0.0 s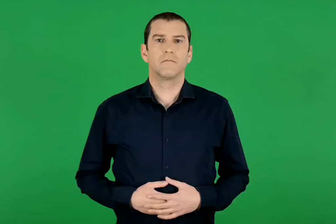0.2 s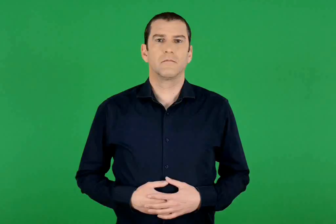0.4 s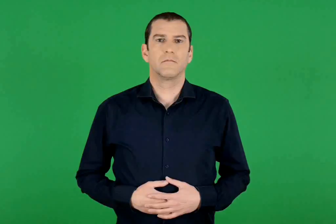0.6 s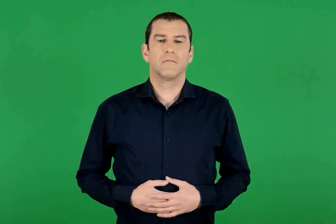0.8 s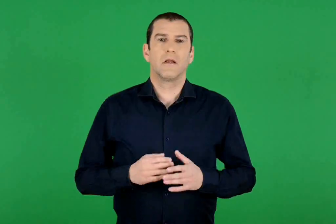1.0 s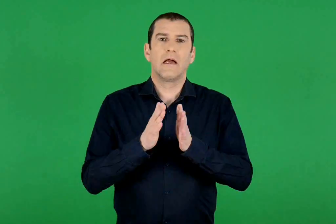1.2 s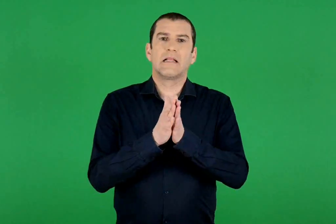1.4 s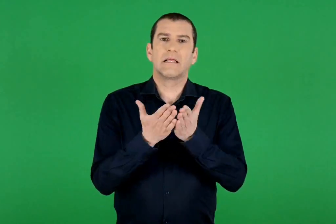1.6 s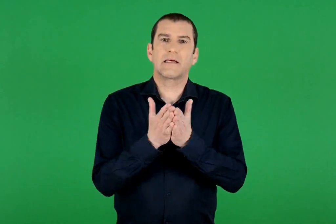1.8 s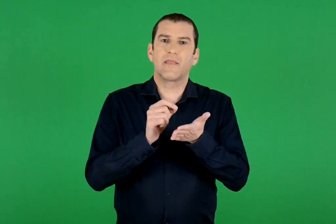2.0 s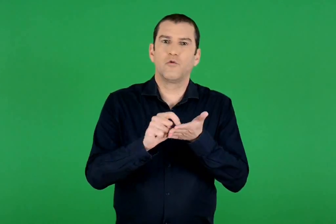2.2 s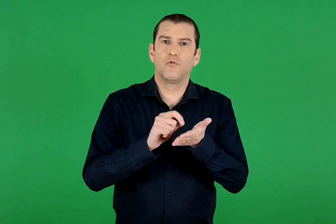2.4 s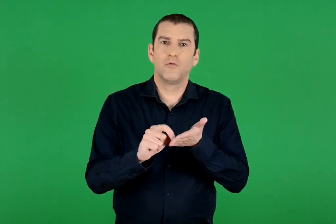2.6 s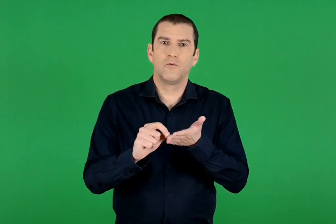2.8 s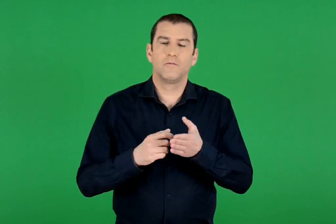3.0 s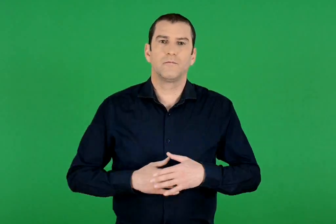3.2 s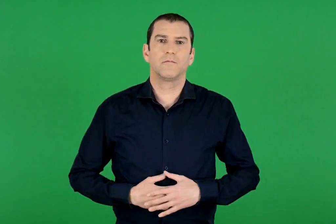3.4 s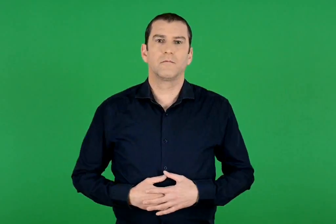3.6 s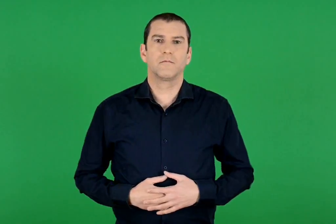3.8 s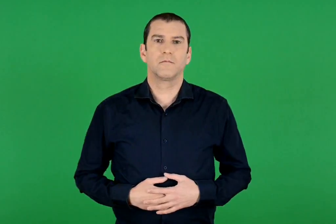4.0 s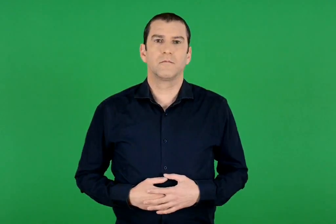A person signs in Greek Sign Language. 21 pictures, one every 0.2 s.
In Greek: το τετράδιο
